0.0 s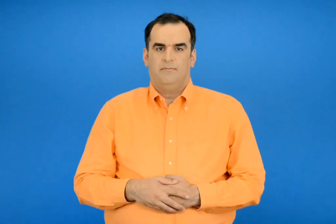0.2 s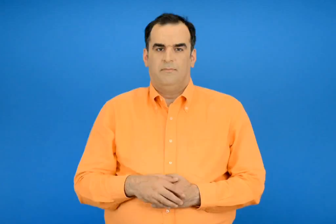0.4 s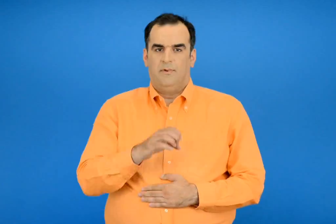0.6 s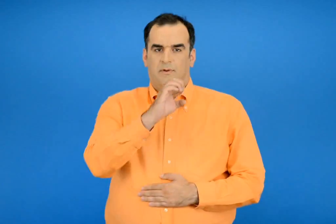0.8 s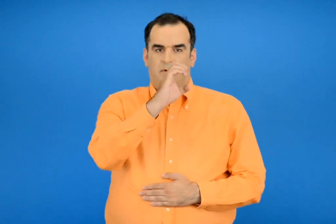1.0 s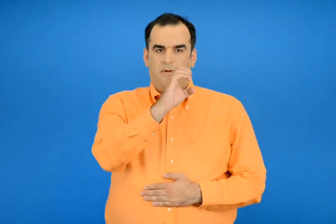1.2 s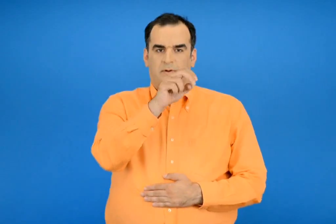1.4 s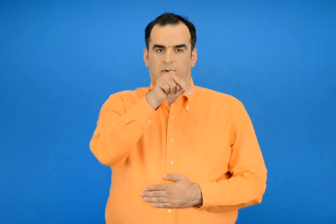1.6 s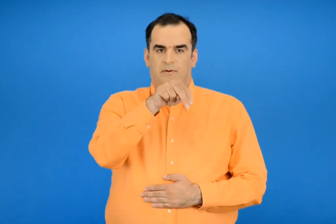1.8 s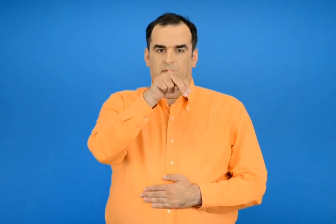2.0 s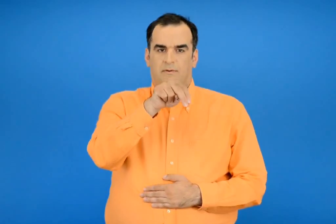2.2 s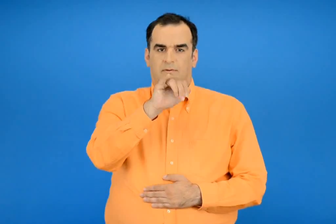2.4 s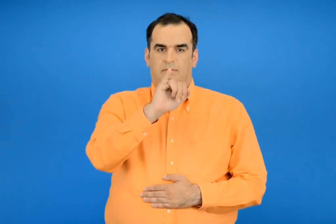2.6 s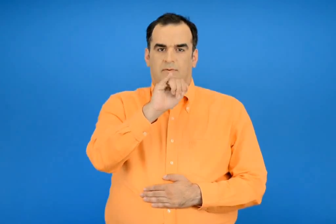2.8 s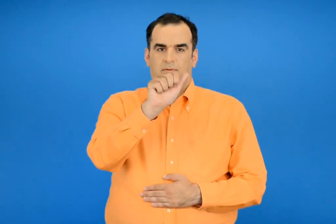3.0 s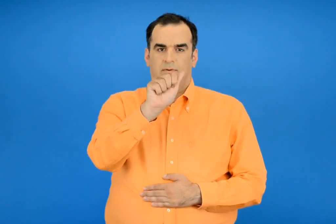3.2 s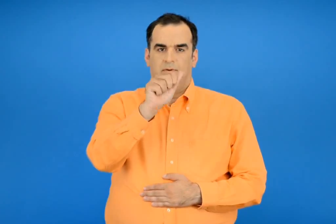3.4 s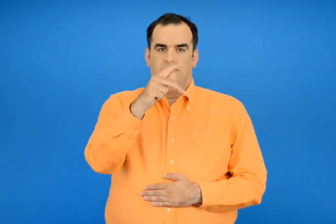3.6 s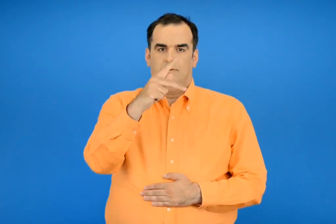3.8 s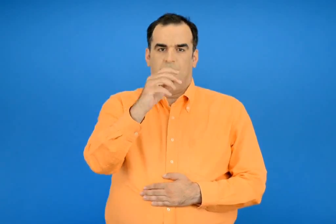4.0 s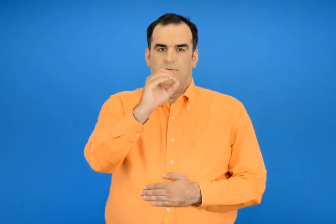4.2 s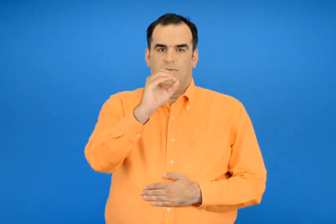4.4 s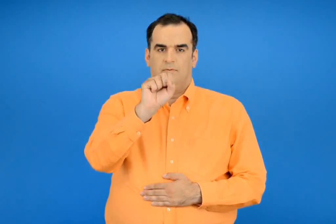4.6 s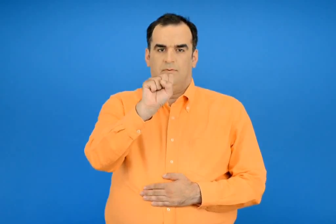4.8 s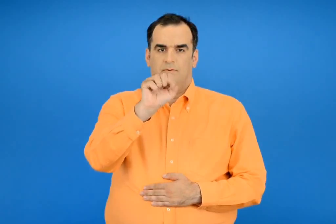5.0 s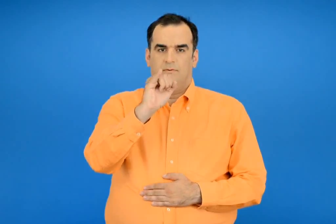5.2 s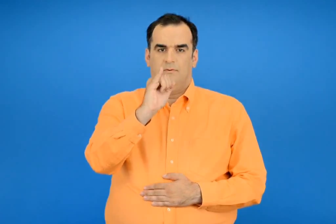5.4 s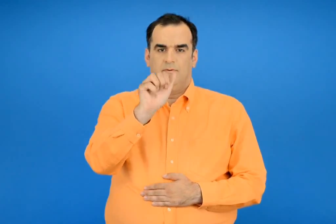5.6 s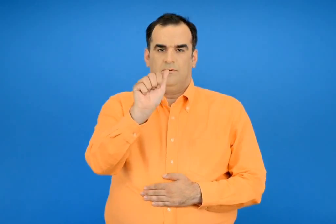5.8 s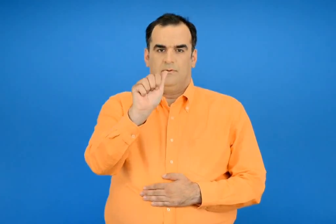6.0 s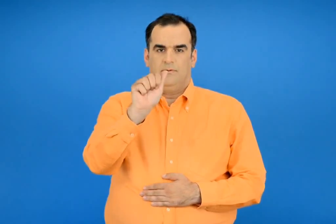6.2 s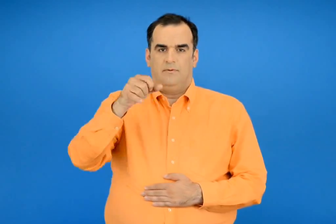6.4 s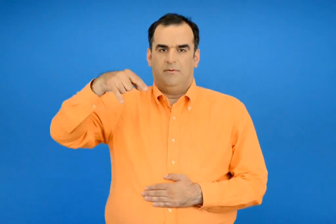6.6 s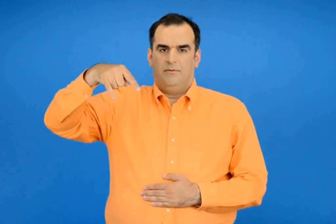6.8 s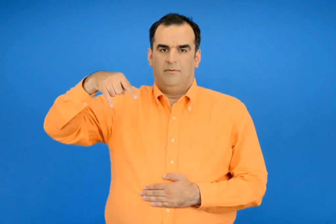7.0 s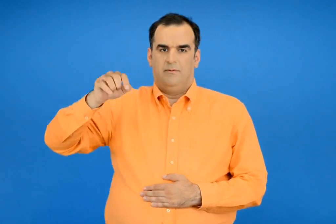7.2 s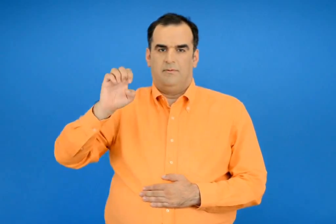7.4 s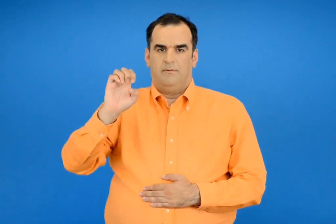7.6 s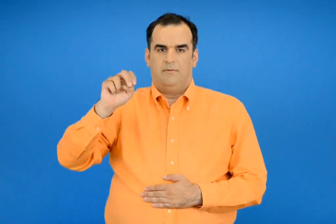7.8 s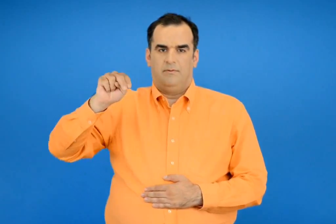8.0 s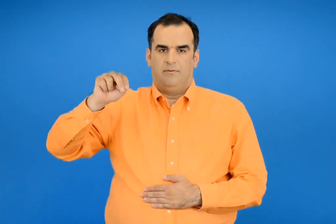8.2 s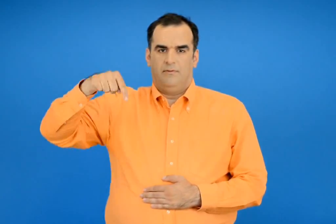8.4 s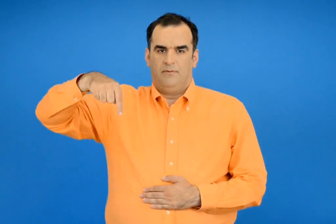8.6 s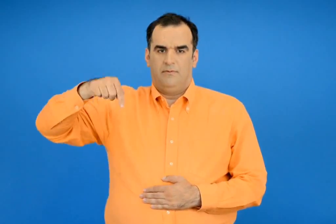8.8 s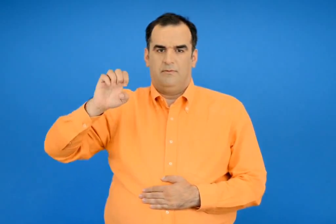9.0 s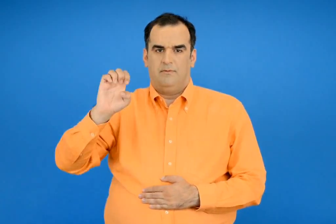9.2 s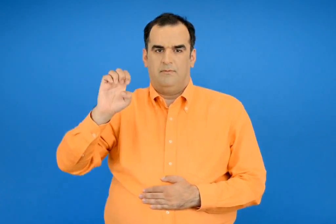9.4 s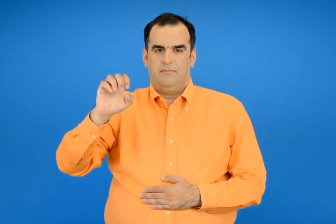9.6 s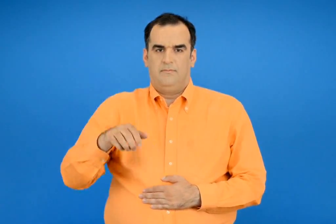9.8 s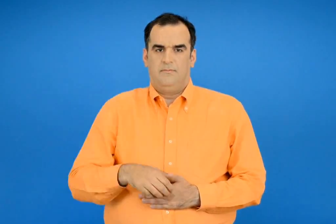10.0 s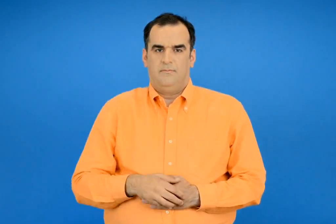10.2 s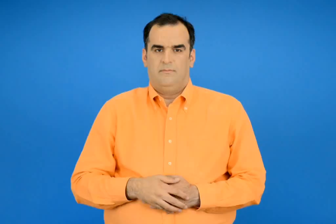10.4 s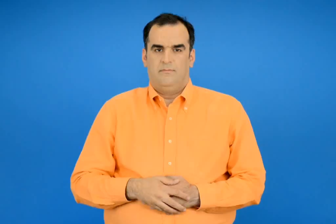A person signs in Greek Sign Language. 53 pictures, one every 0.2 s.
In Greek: εννιακόσια πέντε
